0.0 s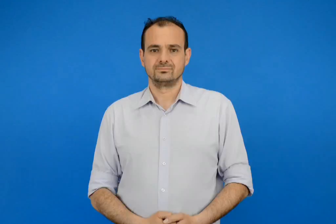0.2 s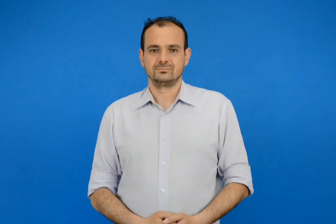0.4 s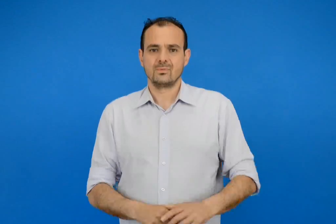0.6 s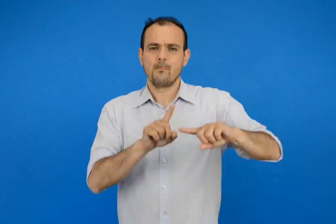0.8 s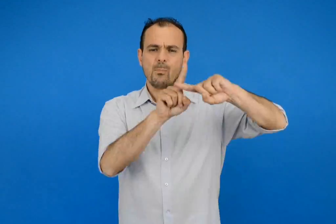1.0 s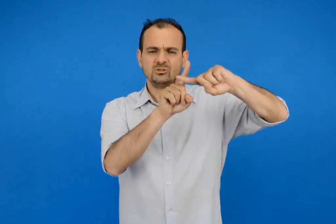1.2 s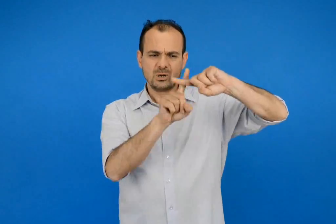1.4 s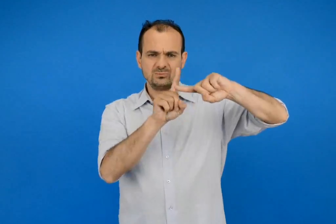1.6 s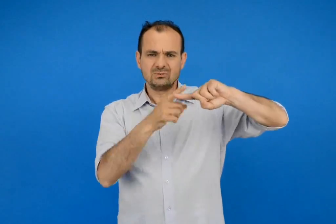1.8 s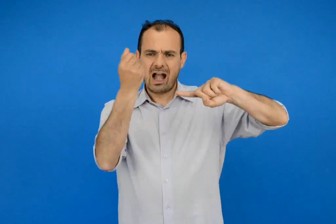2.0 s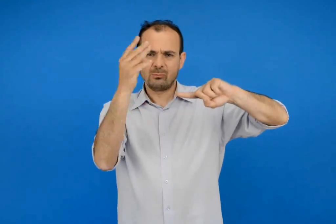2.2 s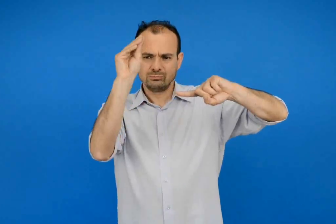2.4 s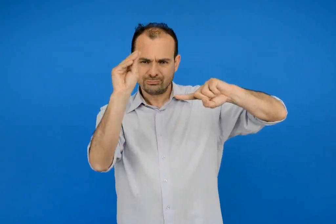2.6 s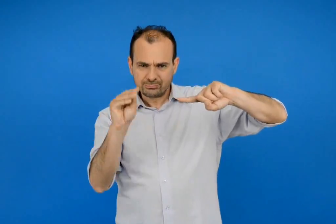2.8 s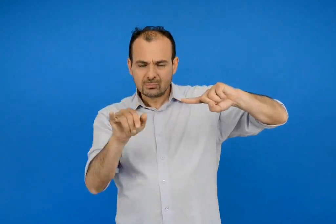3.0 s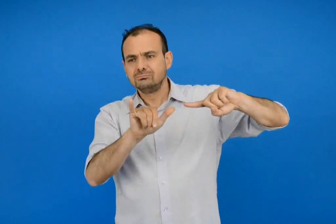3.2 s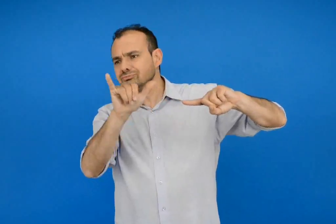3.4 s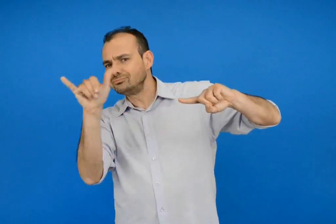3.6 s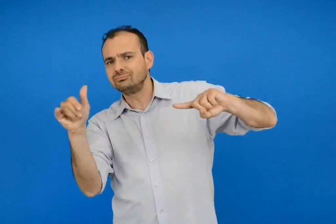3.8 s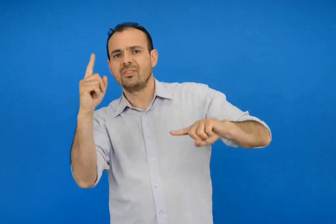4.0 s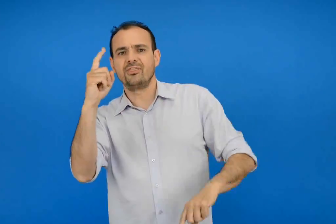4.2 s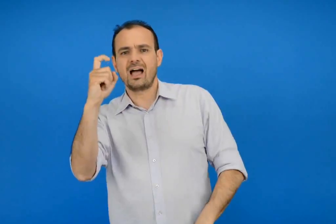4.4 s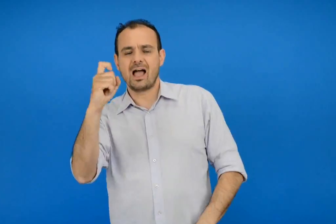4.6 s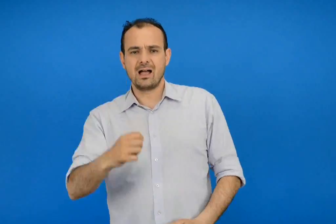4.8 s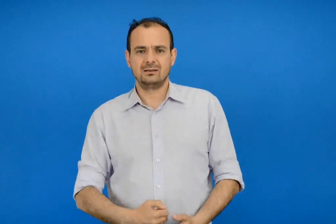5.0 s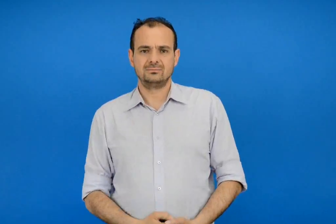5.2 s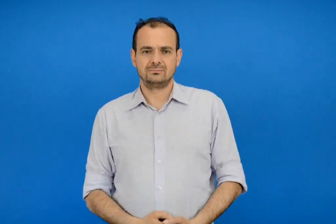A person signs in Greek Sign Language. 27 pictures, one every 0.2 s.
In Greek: προσθέσεις με αριθμούς μέχρι το 10
